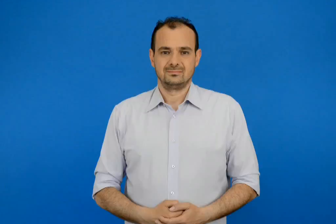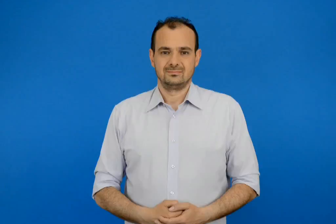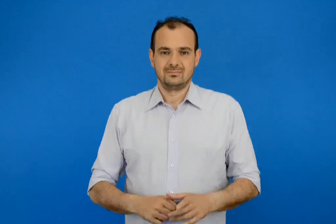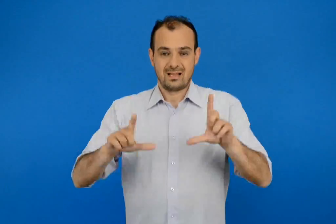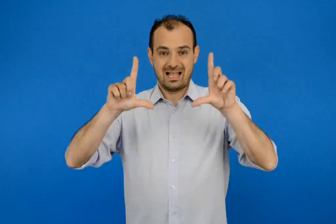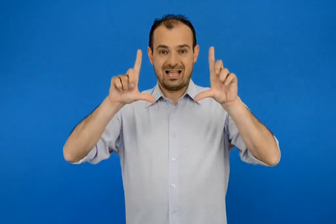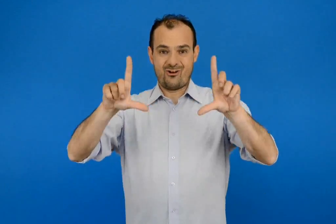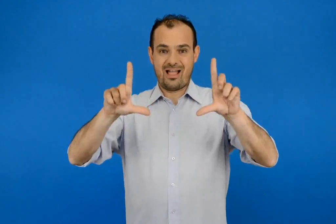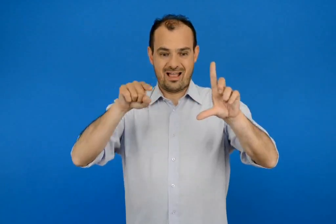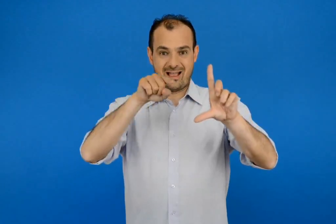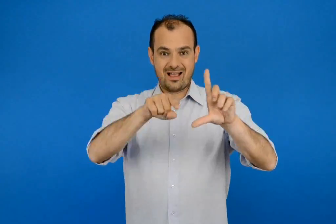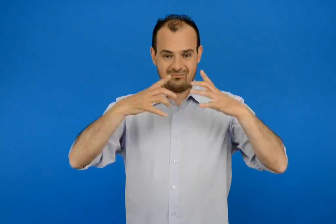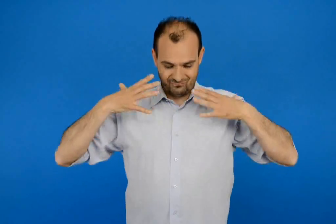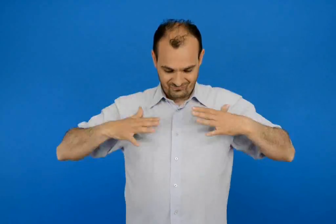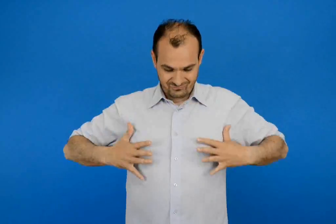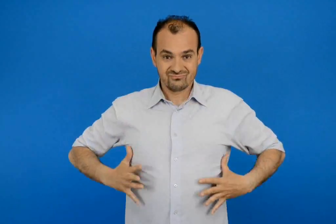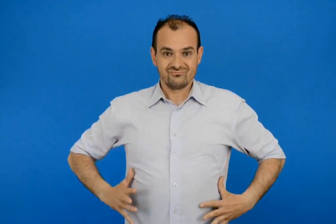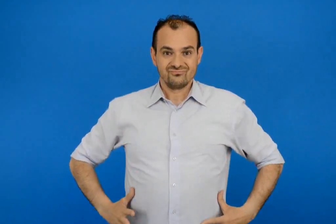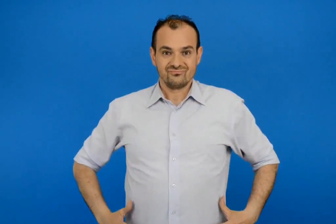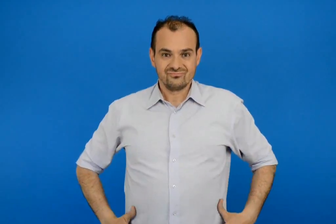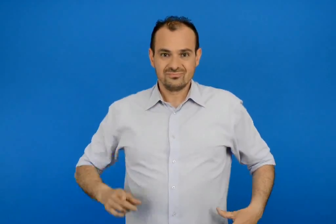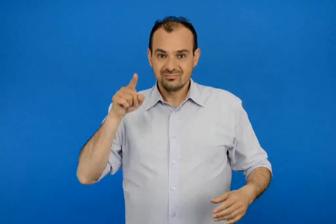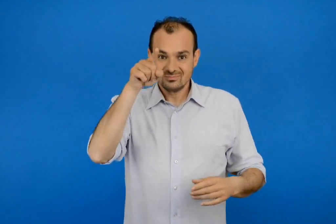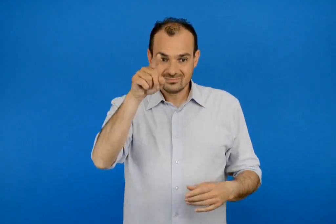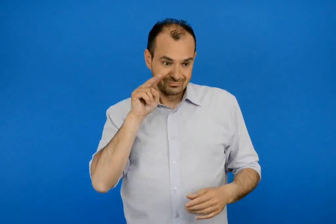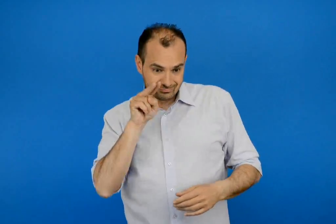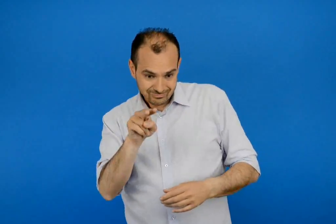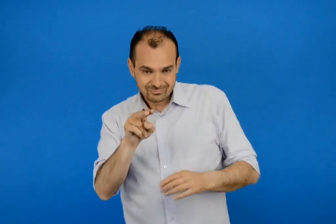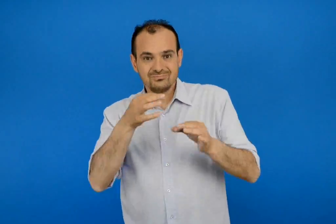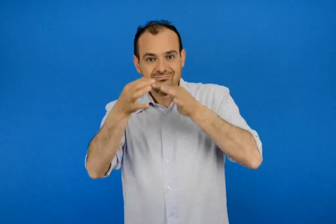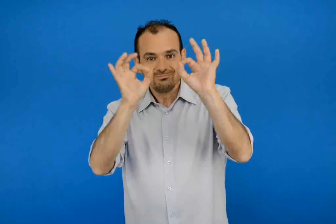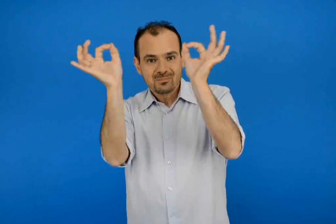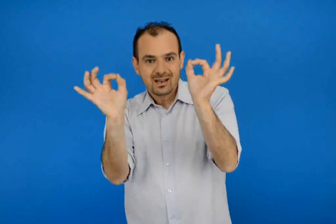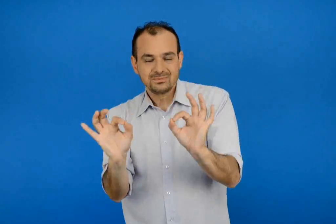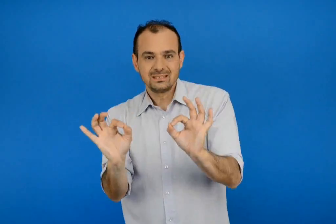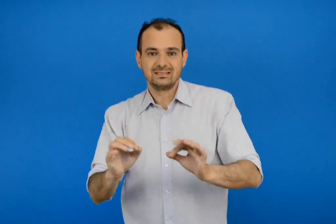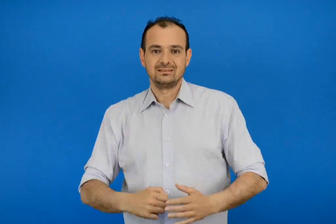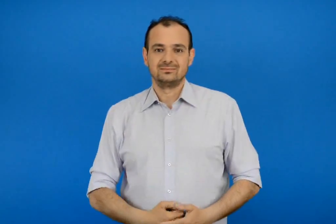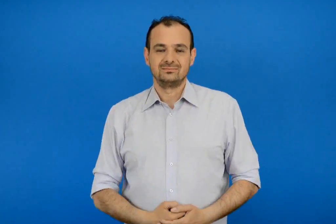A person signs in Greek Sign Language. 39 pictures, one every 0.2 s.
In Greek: περίγραψε τη φορεσιά της εικόνας
